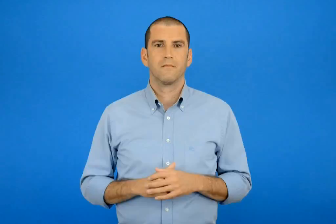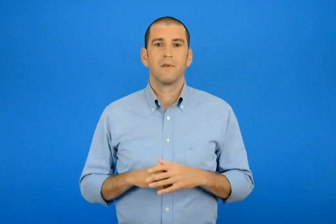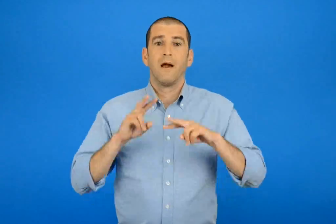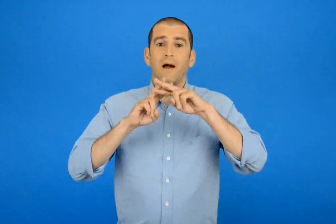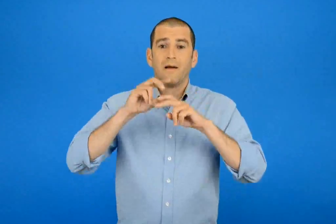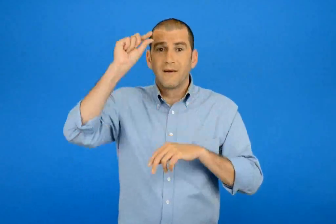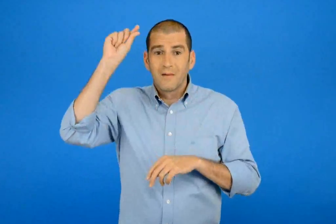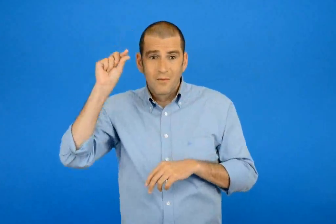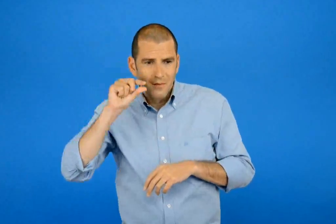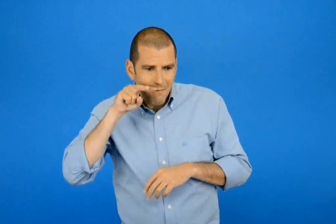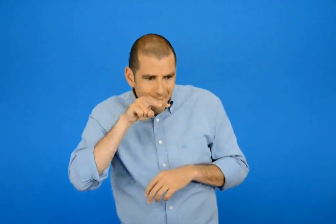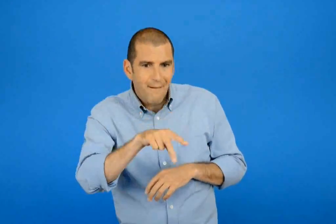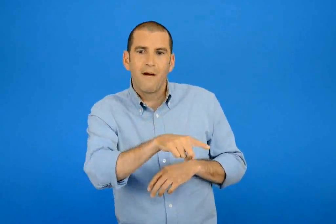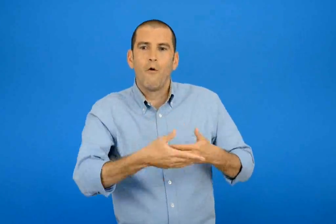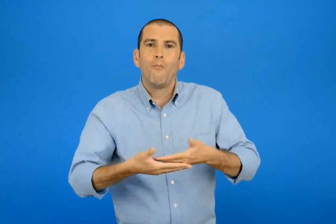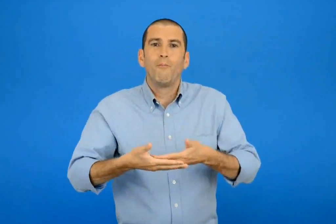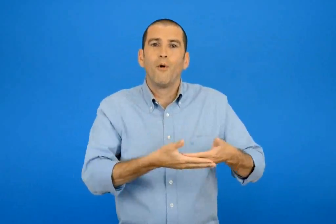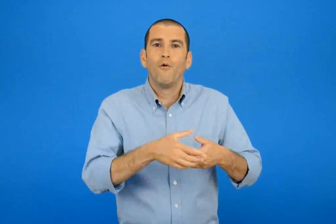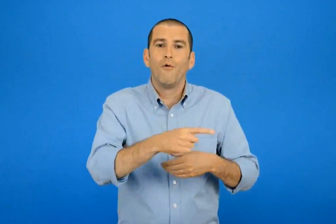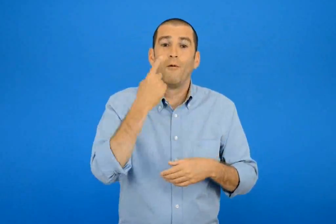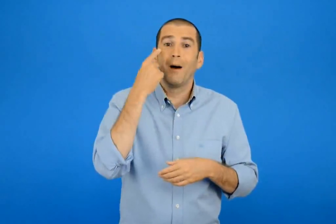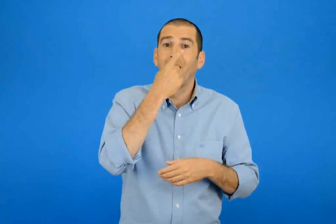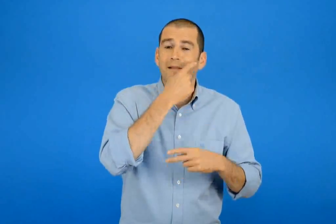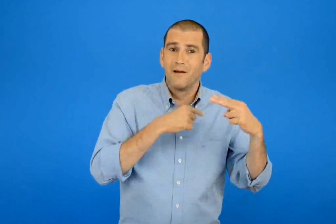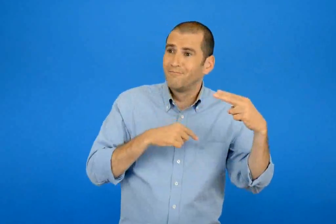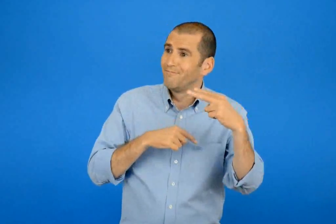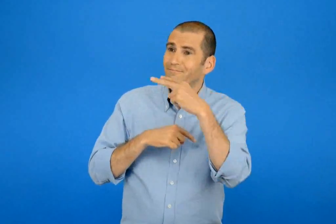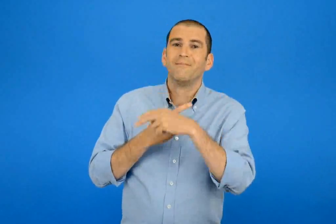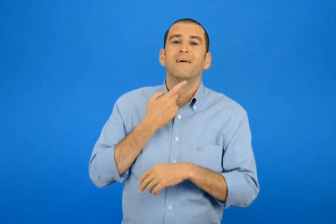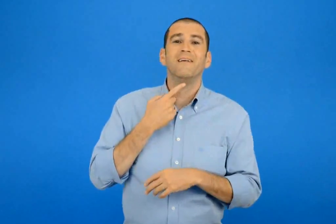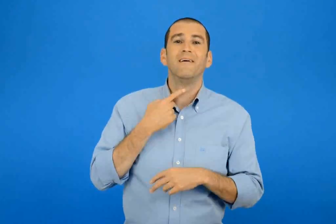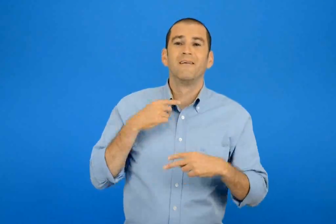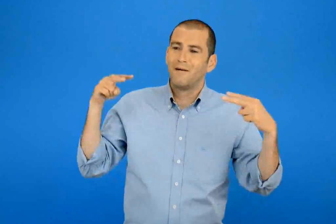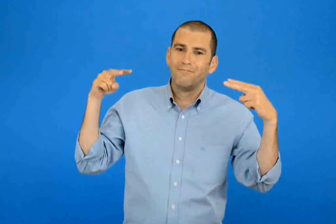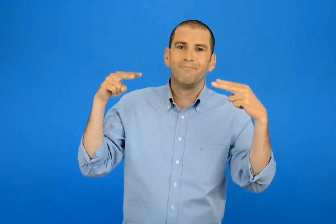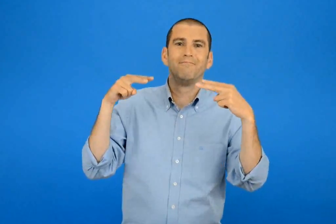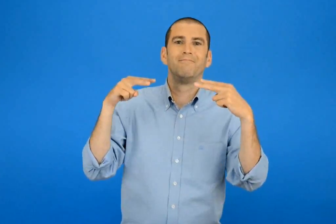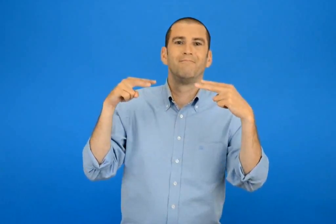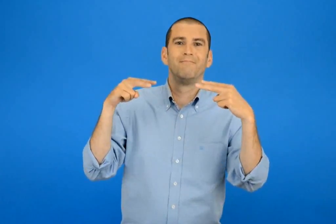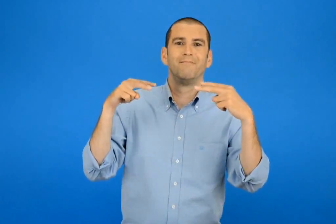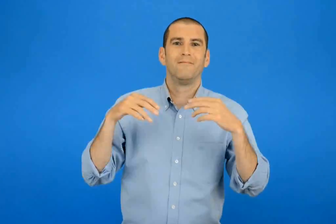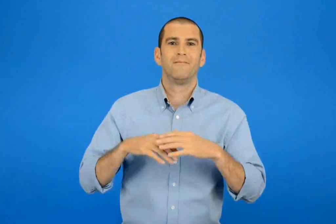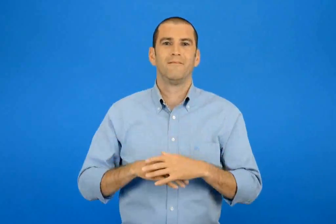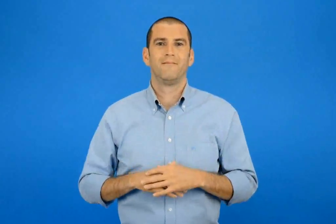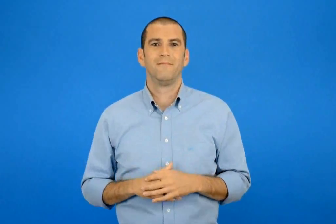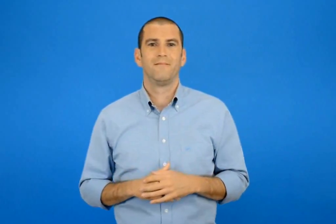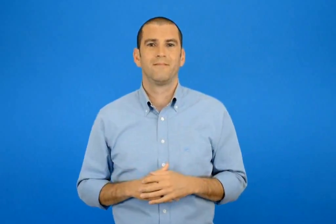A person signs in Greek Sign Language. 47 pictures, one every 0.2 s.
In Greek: το αστεράκι πρόλαβε να δει τα ματιά του μωρού που το κοίταζαν γλυκά τίποτε άλλο
